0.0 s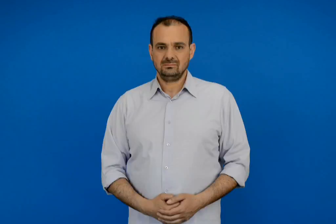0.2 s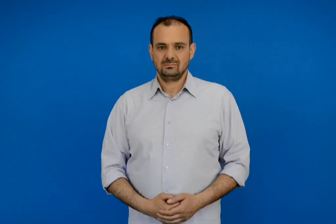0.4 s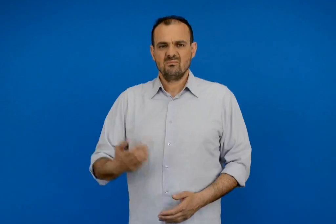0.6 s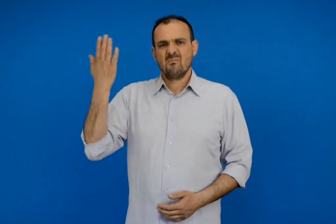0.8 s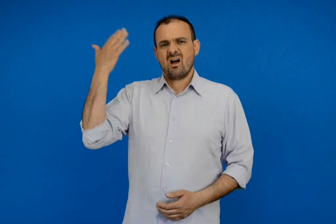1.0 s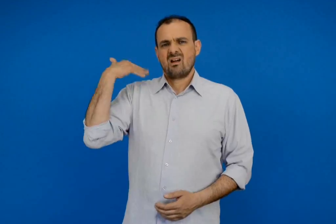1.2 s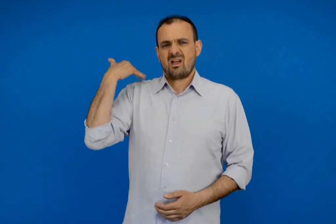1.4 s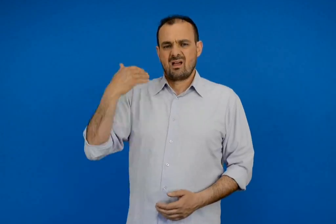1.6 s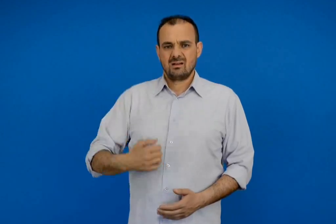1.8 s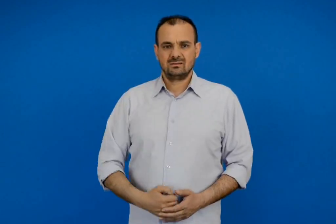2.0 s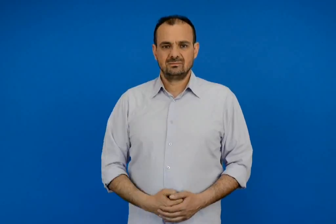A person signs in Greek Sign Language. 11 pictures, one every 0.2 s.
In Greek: παλιά
